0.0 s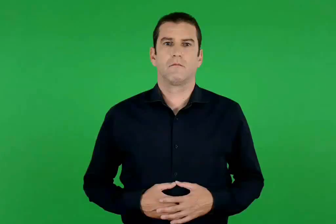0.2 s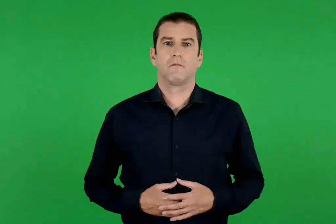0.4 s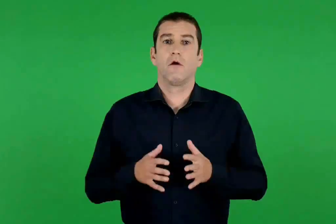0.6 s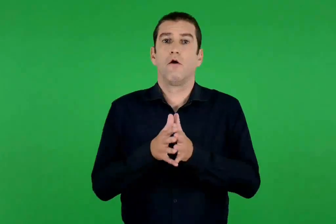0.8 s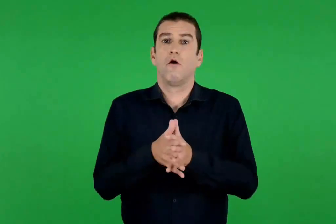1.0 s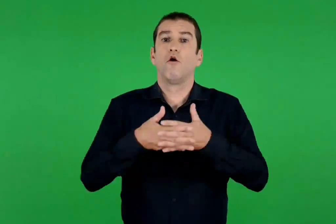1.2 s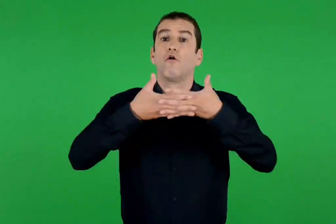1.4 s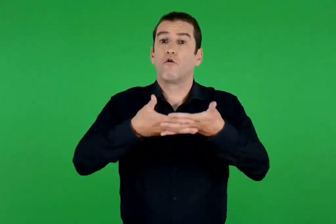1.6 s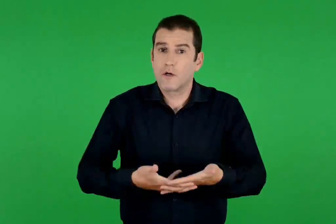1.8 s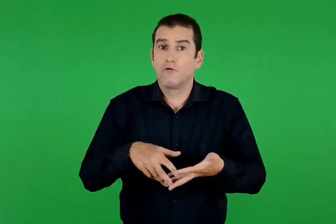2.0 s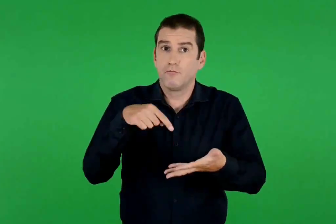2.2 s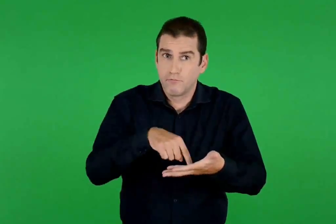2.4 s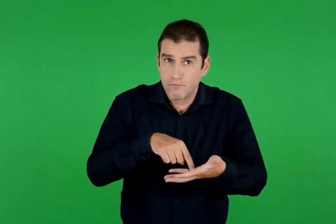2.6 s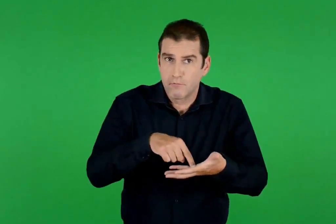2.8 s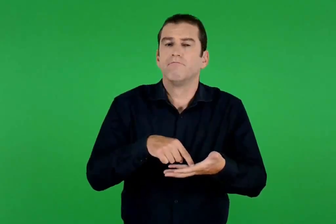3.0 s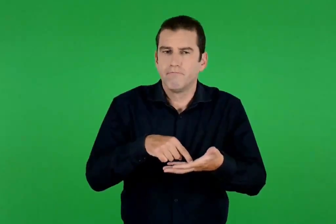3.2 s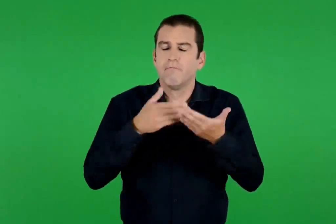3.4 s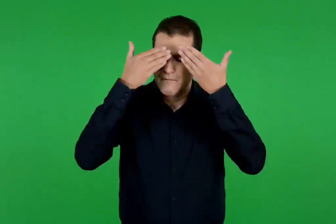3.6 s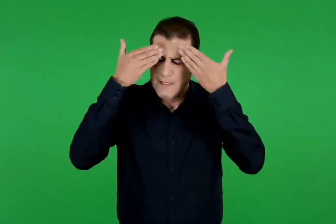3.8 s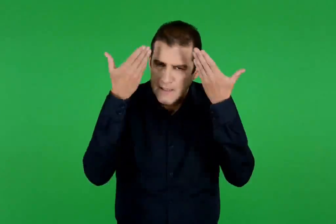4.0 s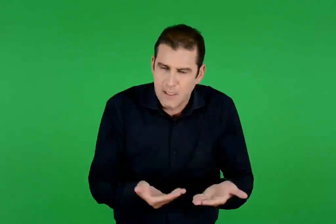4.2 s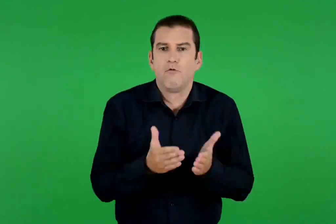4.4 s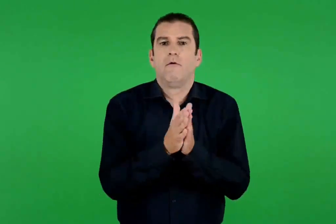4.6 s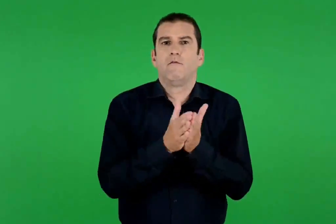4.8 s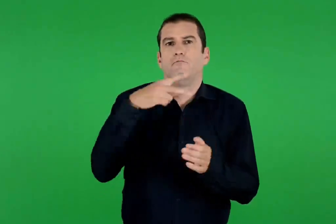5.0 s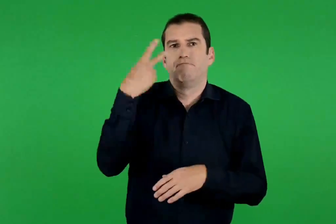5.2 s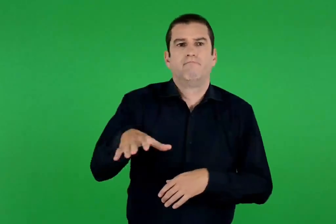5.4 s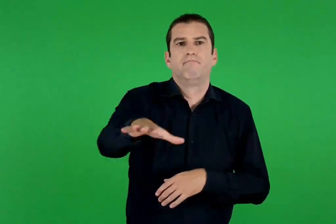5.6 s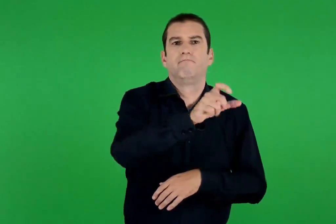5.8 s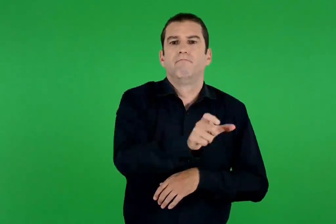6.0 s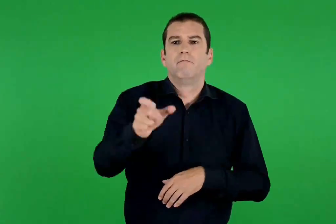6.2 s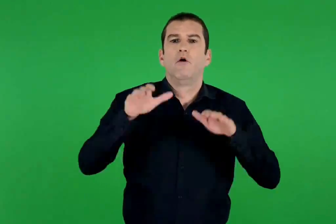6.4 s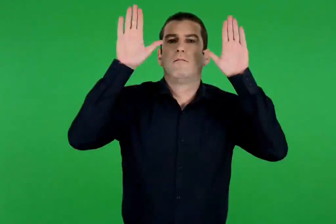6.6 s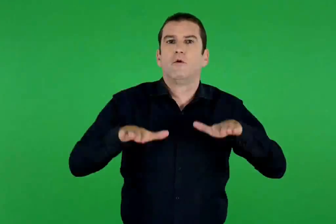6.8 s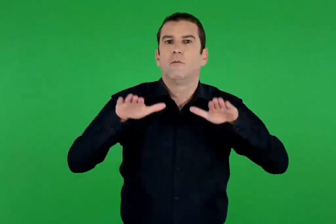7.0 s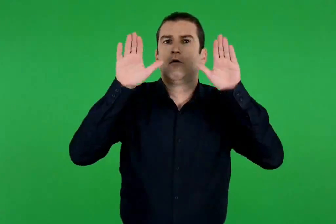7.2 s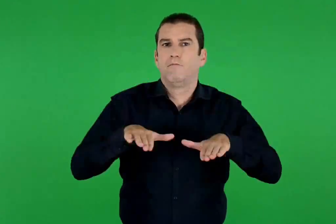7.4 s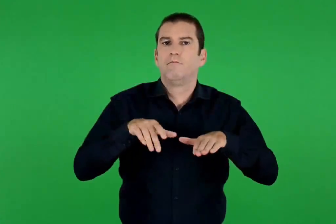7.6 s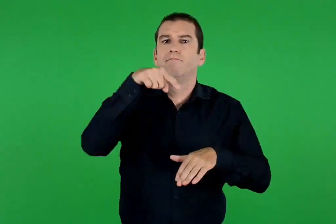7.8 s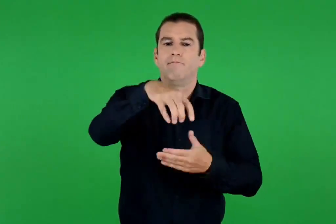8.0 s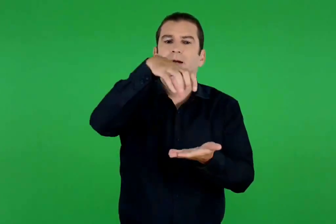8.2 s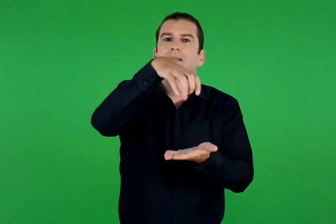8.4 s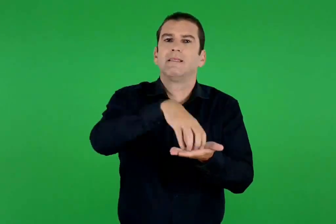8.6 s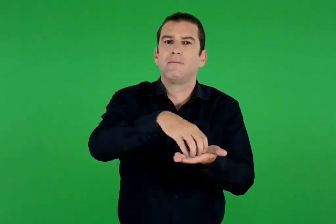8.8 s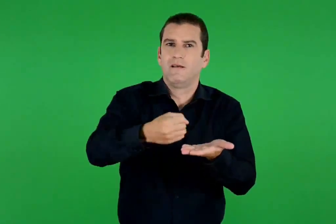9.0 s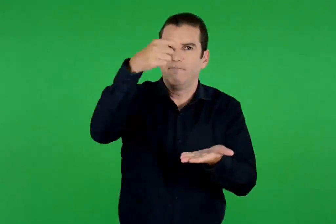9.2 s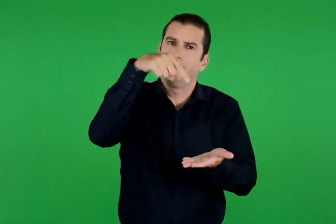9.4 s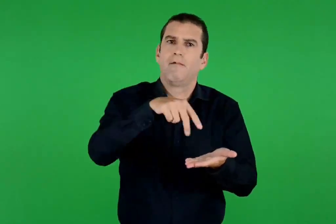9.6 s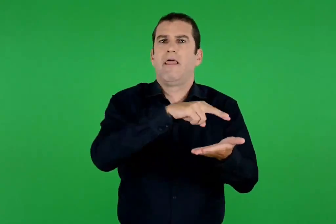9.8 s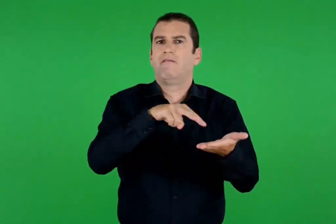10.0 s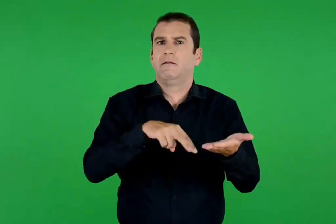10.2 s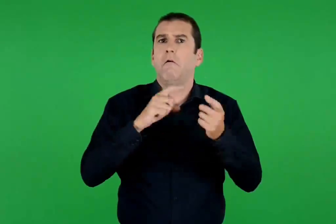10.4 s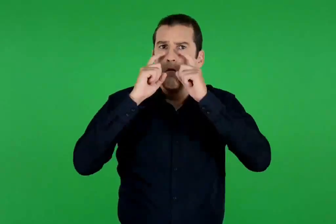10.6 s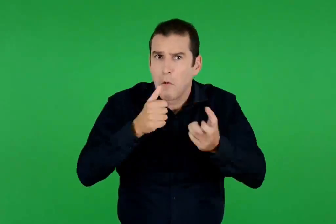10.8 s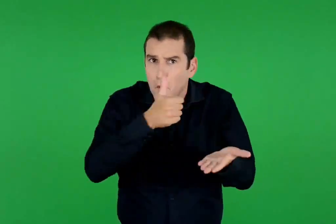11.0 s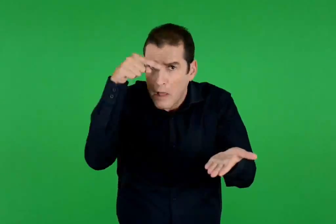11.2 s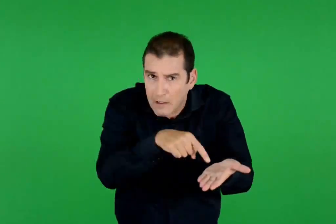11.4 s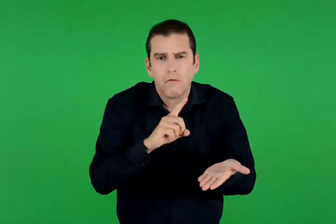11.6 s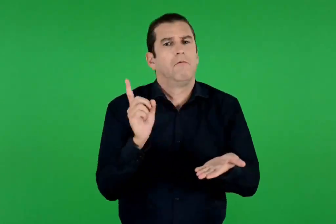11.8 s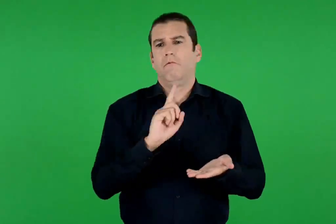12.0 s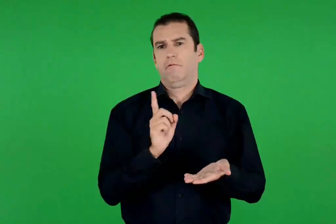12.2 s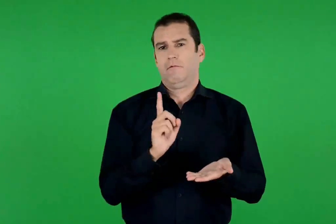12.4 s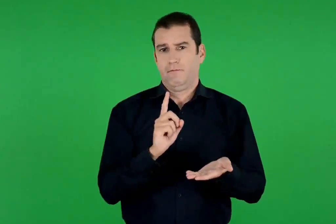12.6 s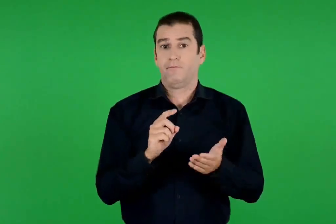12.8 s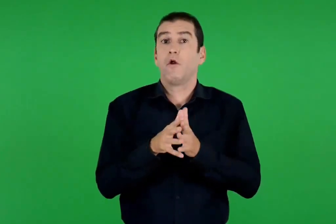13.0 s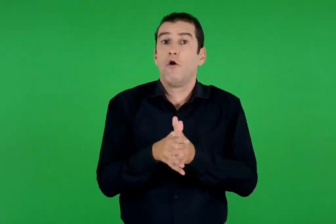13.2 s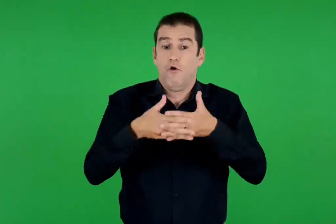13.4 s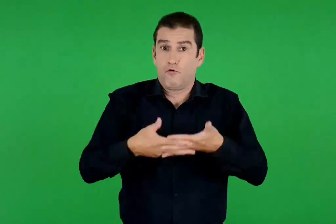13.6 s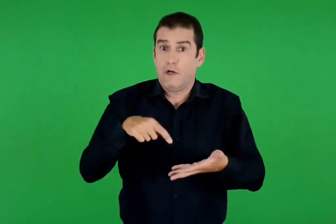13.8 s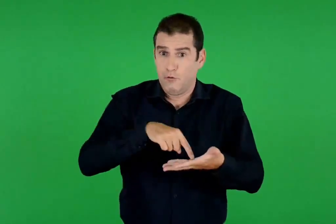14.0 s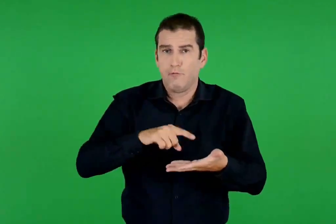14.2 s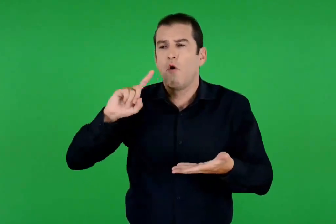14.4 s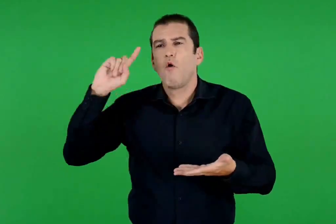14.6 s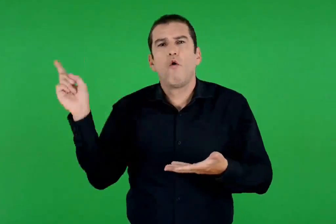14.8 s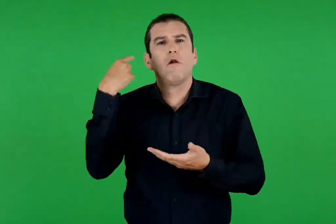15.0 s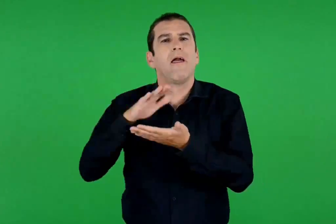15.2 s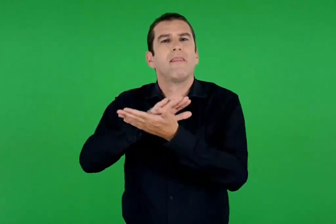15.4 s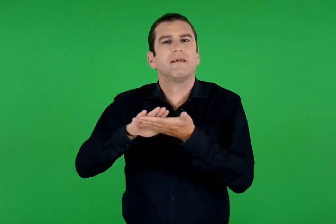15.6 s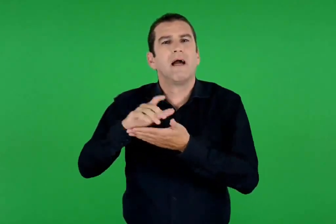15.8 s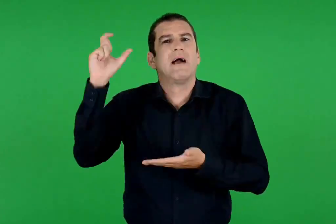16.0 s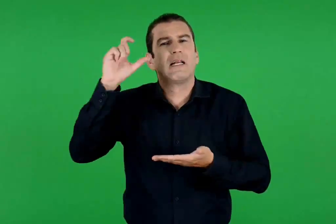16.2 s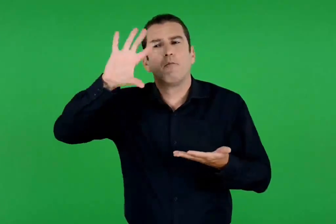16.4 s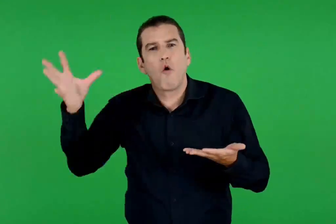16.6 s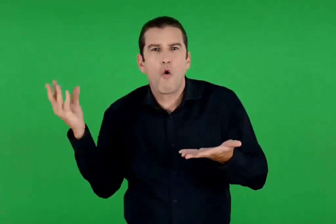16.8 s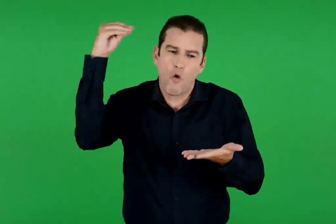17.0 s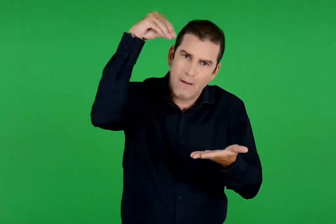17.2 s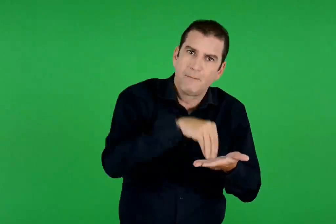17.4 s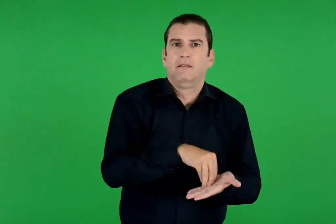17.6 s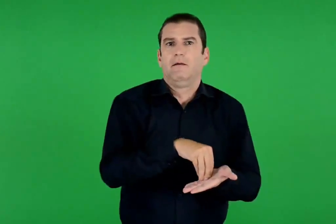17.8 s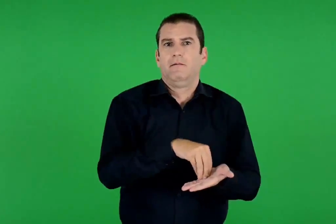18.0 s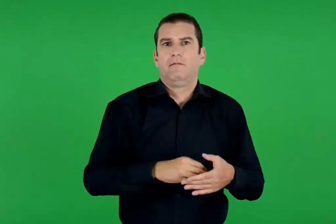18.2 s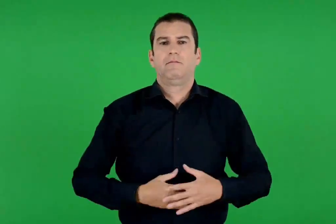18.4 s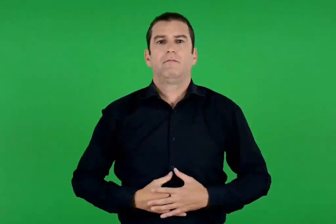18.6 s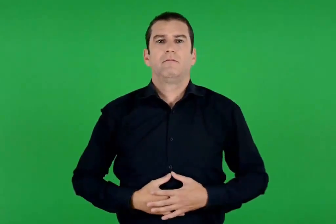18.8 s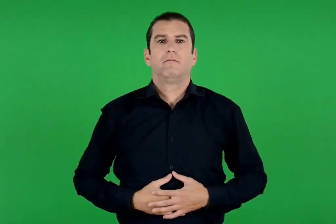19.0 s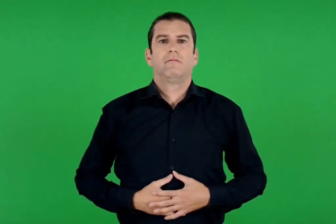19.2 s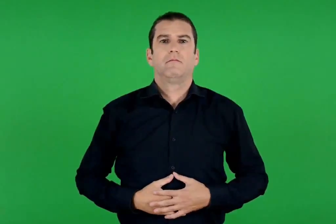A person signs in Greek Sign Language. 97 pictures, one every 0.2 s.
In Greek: το κοράνιο , είναι το ιερό βιβλίο των μουσουλμάνων , που διαβάζεται στο τζαμί , αλλά όχι μόνο εκεί. πάνω στο κοράνιο στηρίζεται όλη η θρησκεία του ισλάμ
